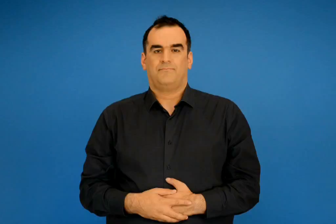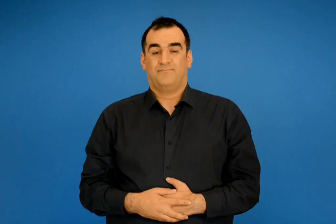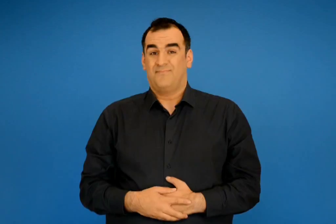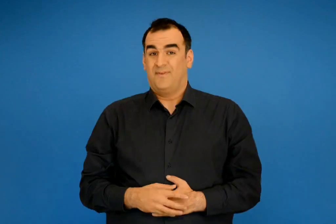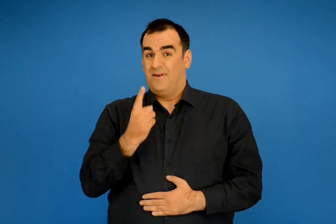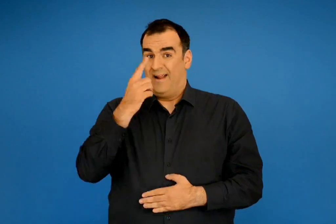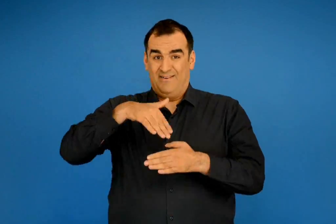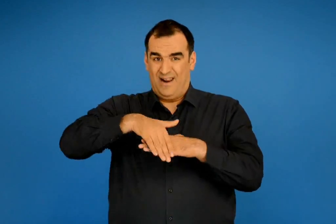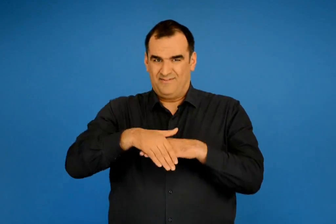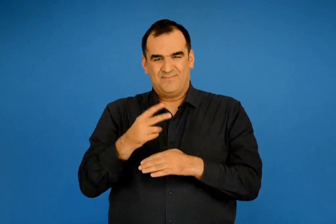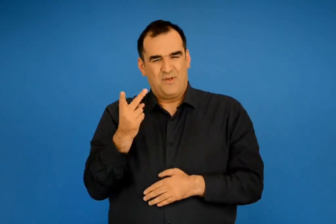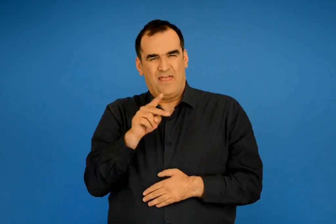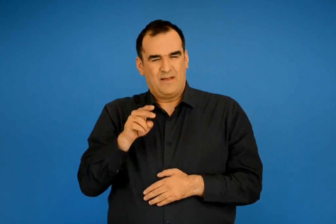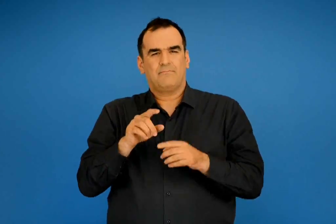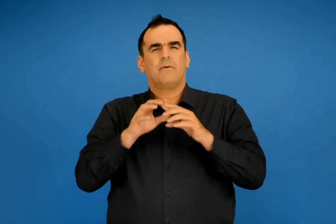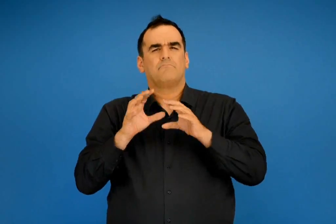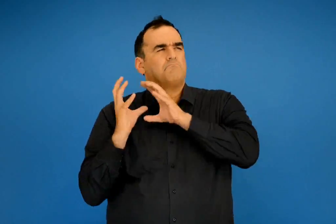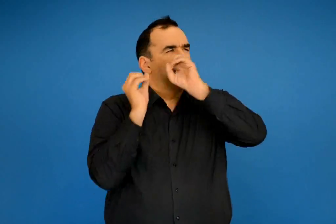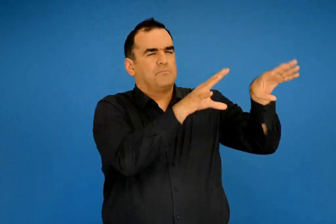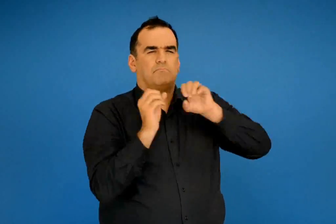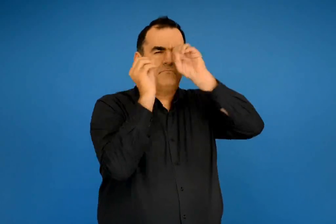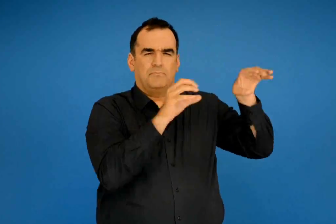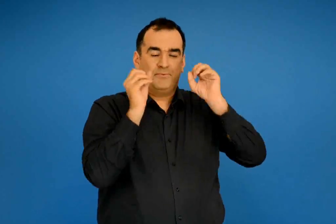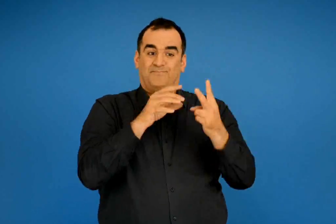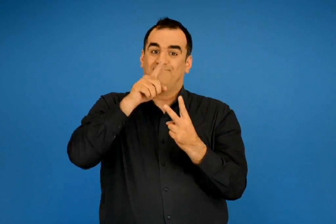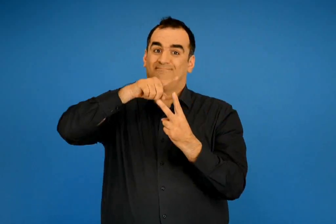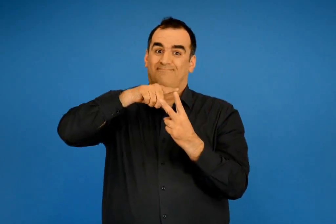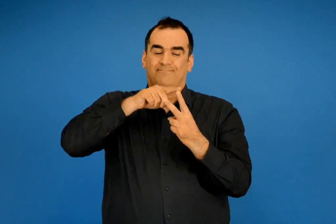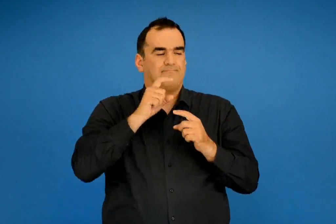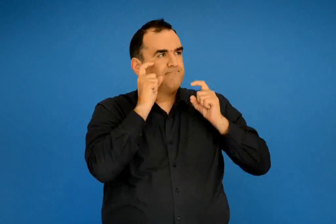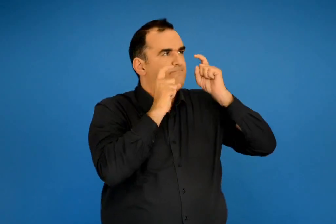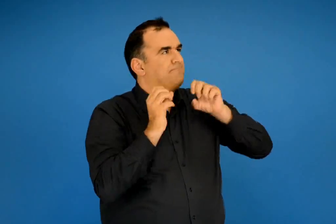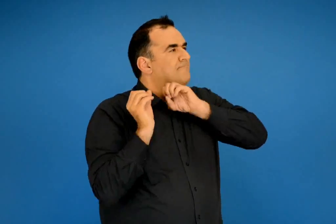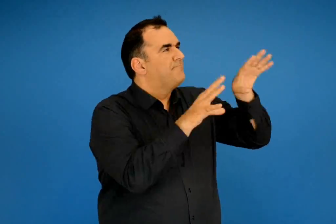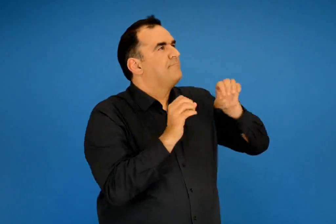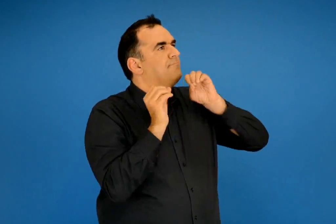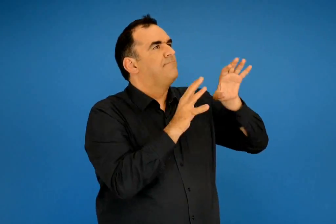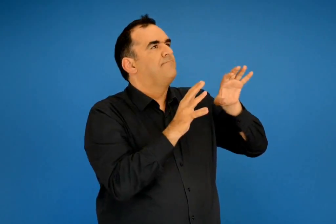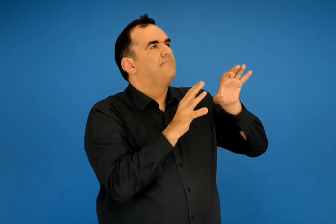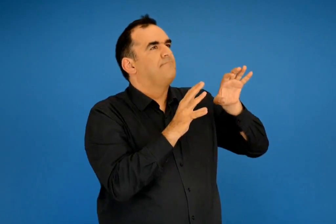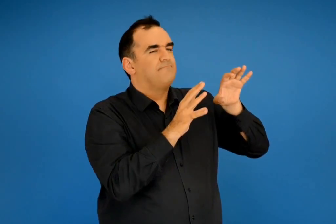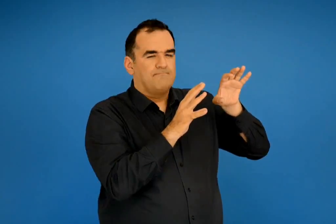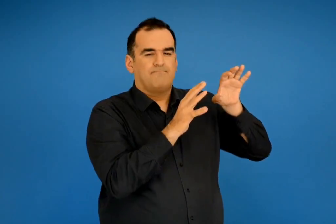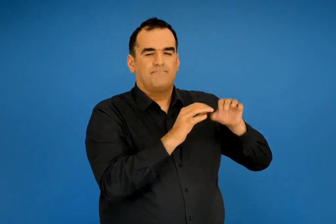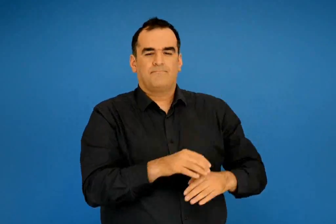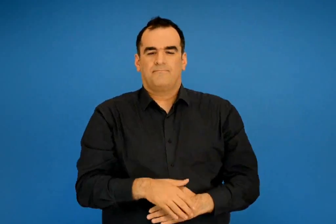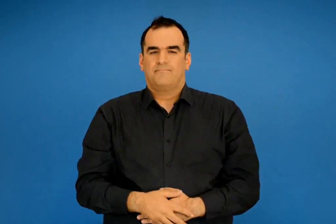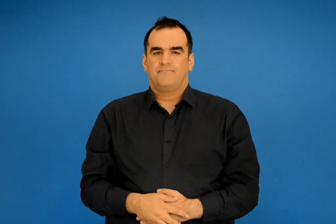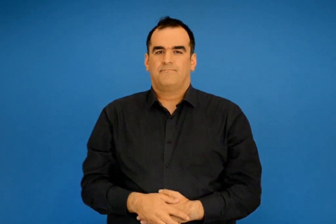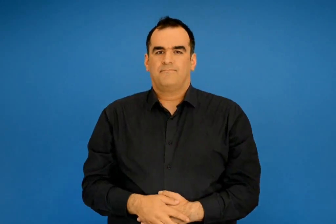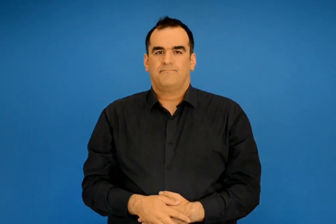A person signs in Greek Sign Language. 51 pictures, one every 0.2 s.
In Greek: ένα βραδύ που ο καθένας ετοιμαζόταν να αποθηκεύσει το μερίδιο του ο ένας από τους δυο αδερφούς σκέφτηκε και είπε
